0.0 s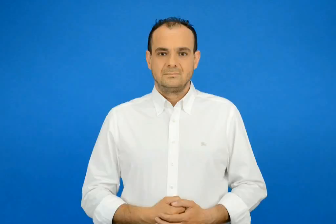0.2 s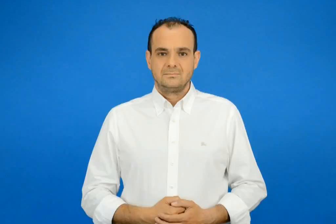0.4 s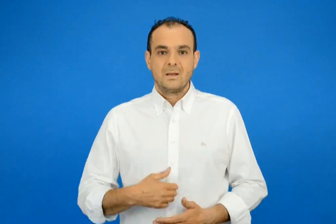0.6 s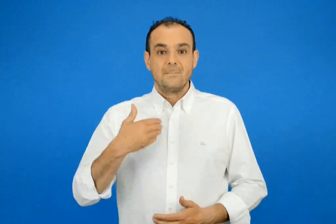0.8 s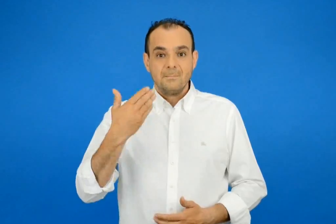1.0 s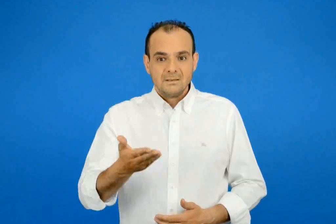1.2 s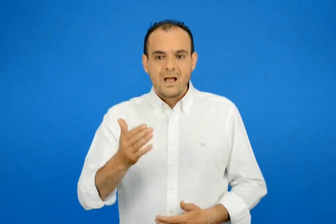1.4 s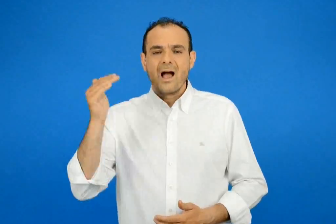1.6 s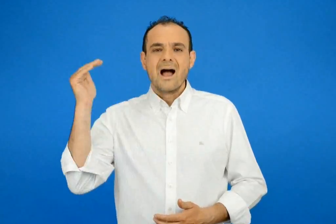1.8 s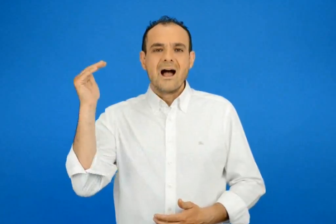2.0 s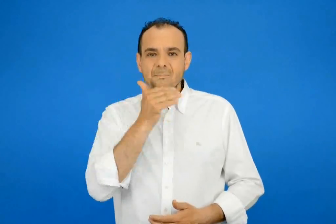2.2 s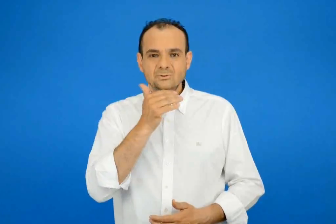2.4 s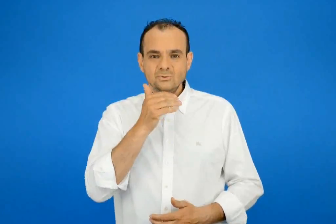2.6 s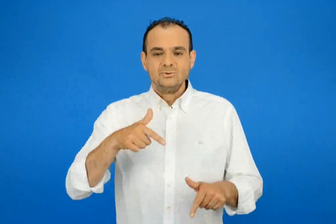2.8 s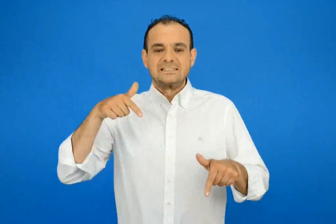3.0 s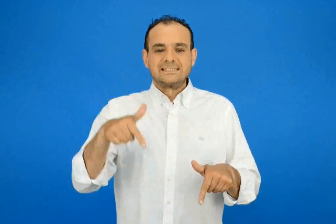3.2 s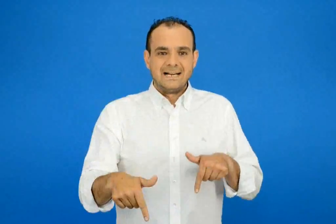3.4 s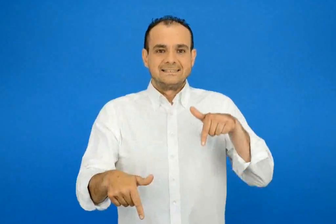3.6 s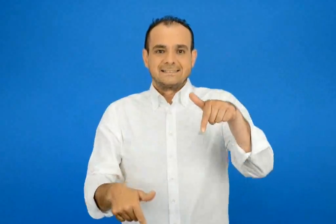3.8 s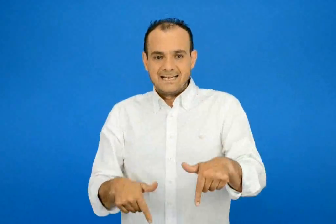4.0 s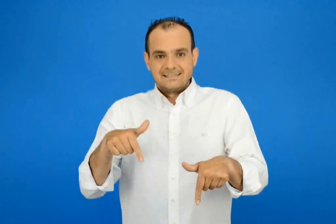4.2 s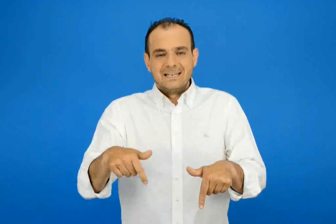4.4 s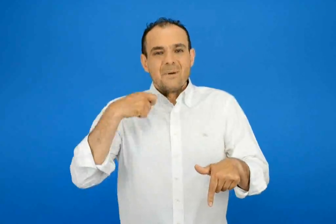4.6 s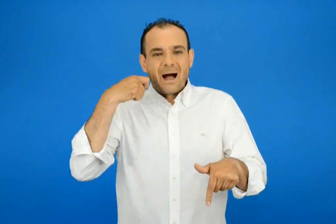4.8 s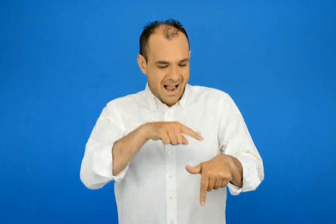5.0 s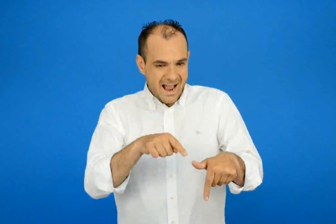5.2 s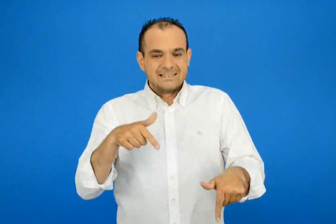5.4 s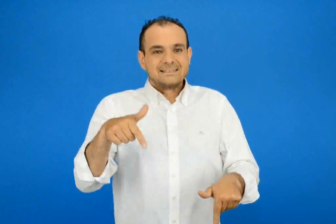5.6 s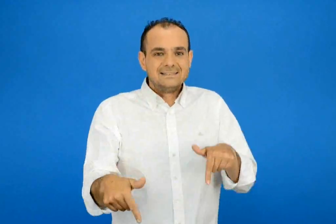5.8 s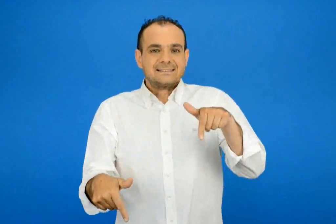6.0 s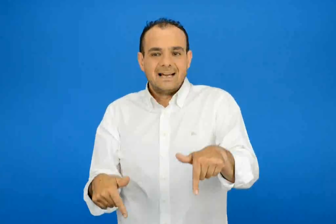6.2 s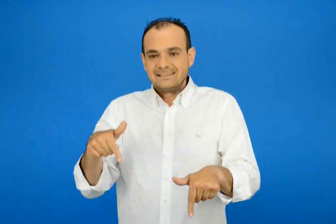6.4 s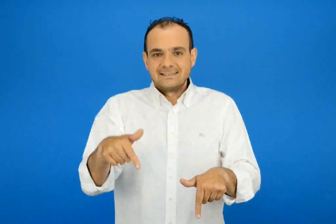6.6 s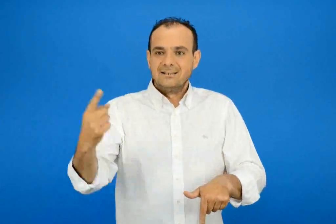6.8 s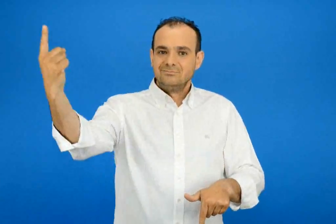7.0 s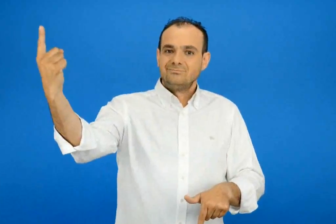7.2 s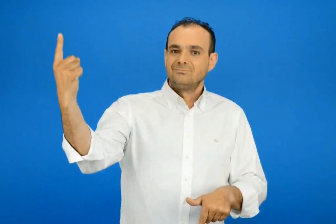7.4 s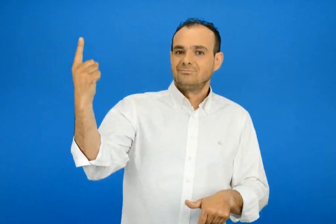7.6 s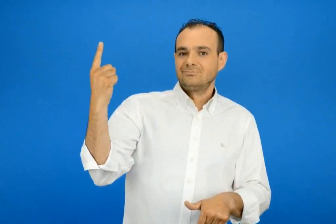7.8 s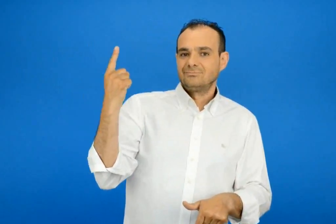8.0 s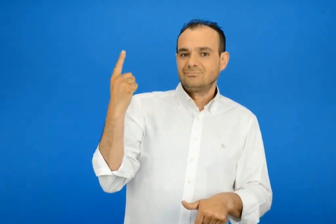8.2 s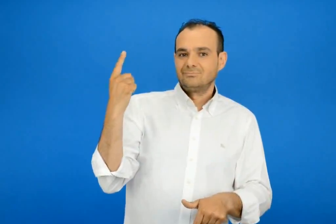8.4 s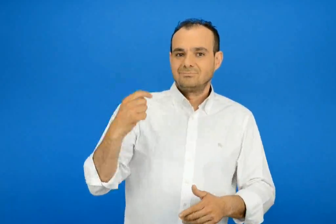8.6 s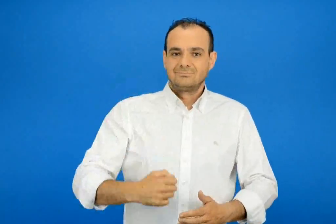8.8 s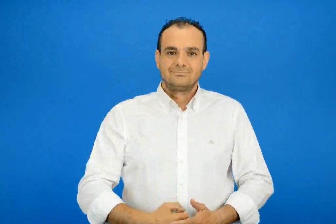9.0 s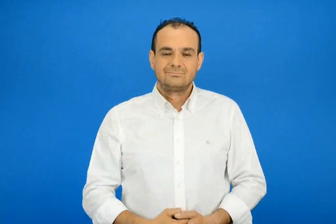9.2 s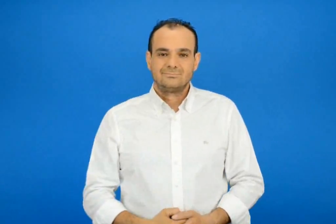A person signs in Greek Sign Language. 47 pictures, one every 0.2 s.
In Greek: αμέσως μετά τσακ τσακ τα τακουνάκια της μαμάς
